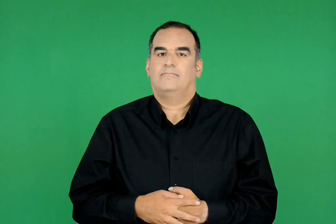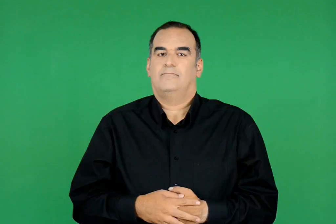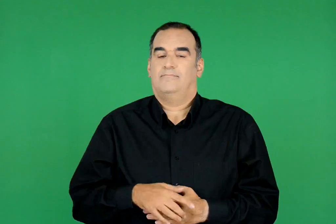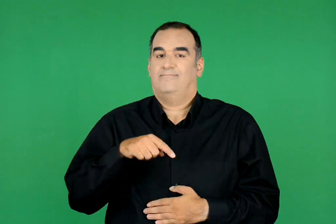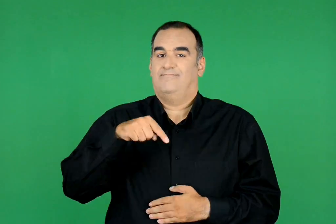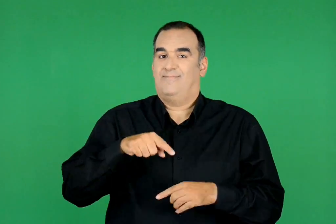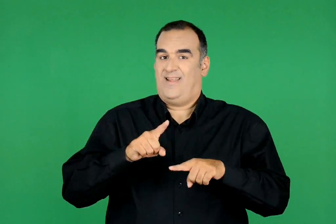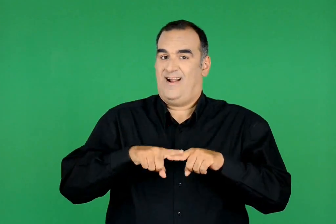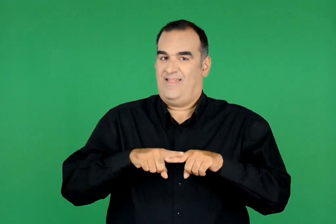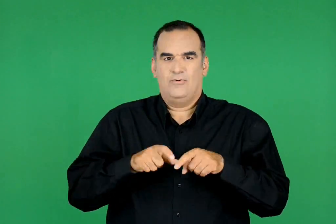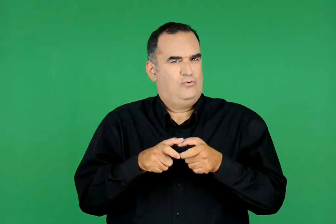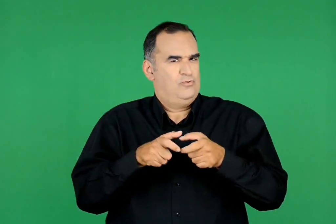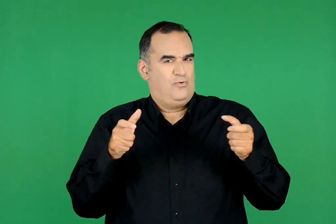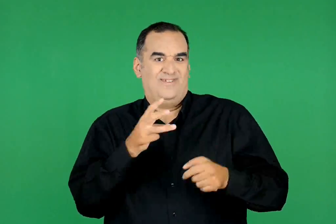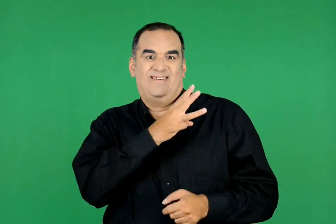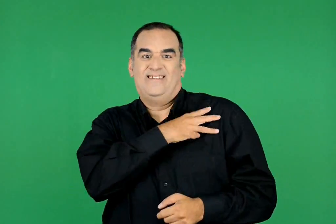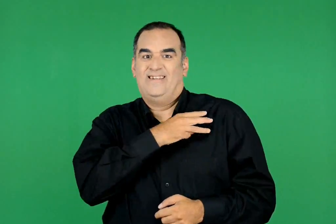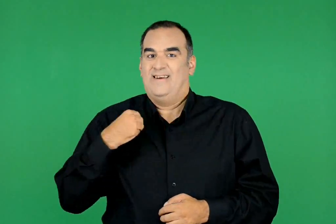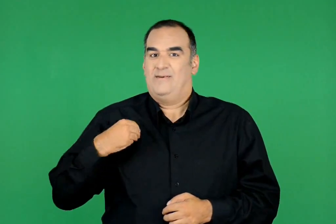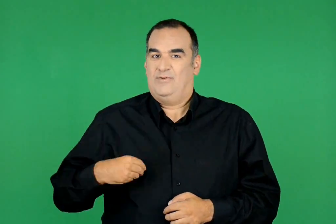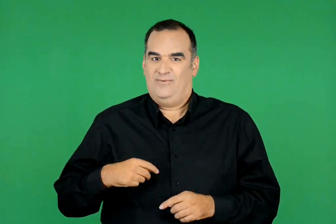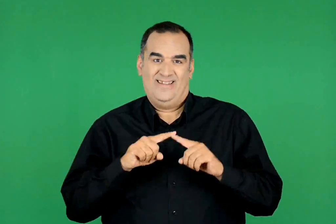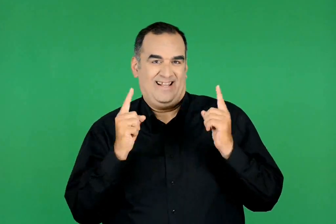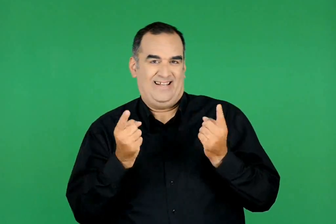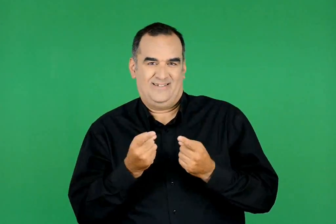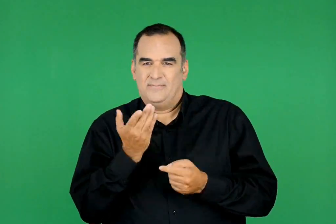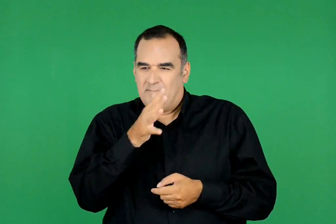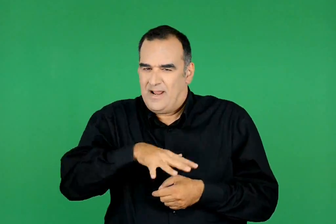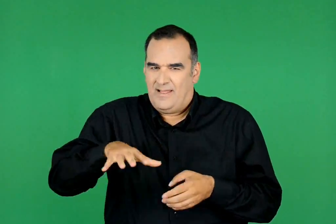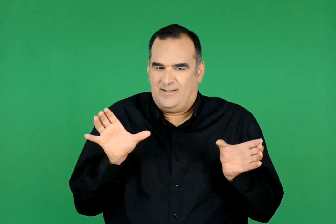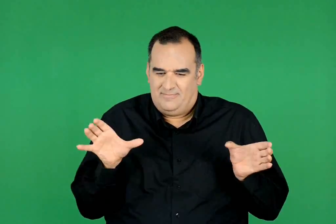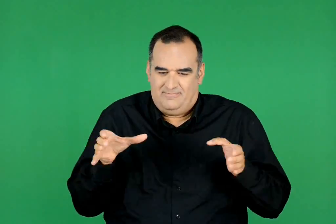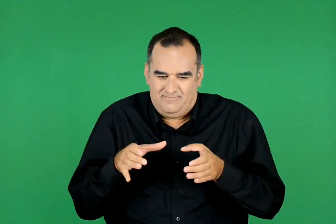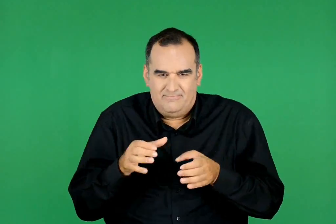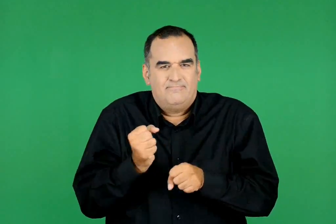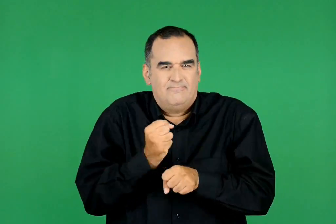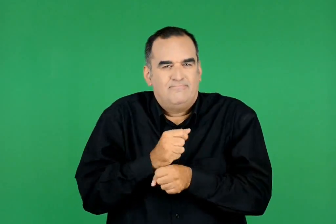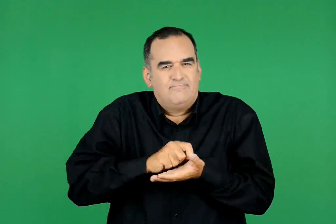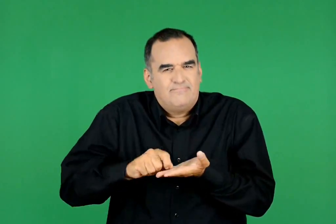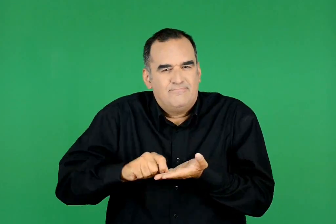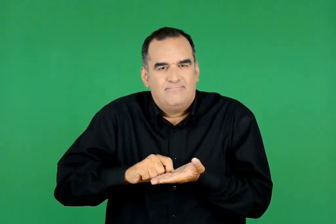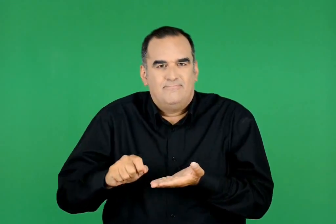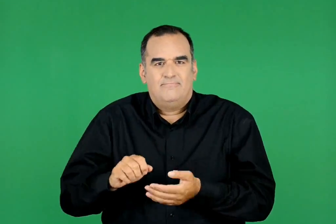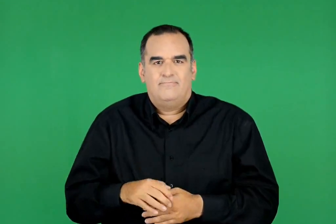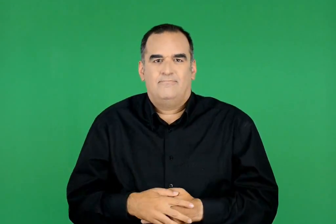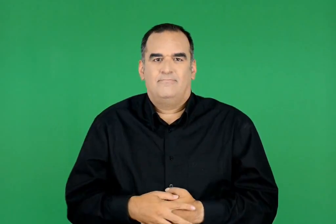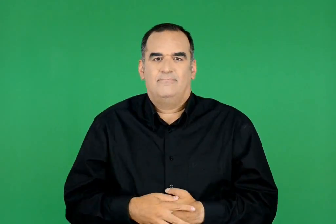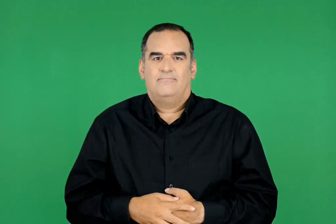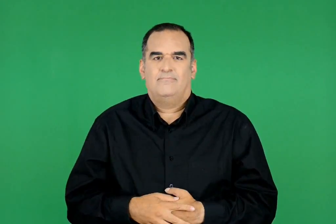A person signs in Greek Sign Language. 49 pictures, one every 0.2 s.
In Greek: στην γ τάξη ενός σχολείου της ελλάδας , οι μαθητές εργάζονται ομαδικά
